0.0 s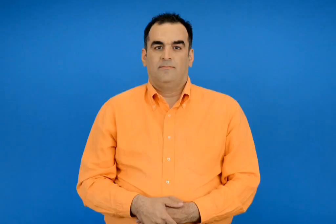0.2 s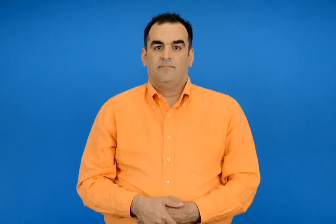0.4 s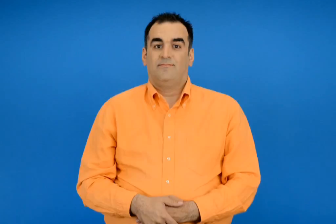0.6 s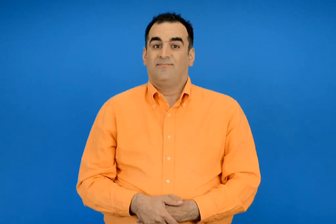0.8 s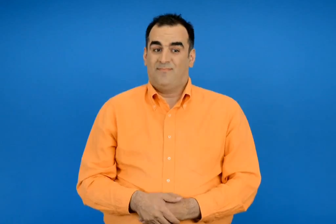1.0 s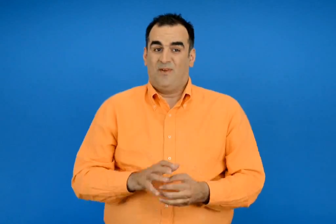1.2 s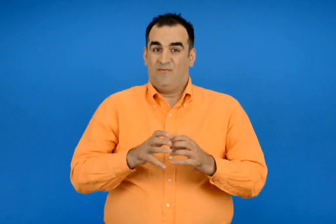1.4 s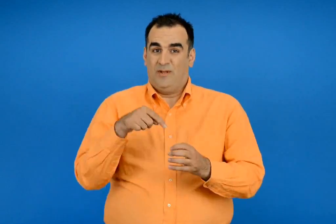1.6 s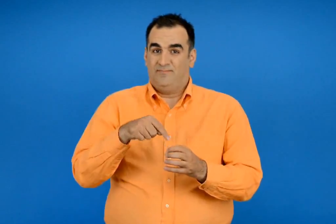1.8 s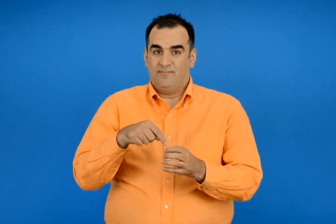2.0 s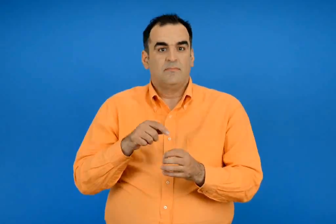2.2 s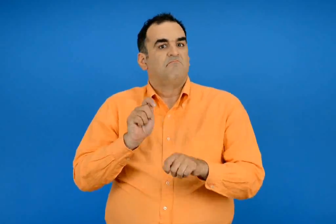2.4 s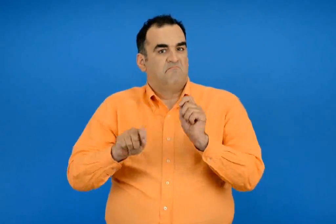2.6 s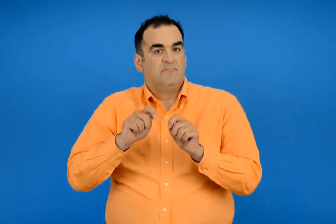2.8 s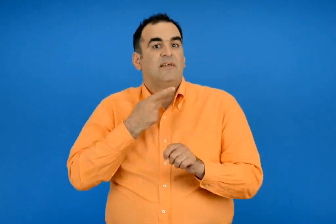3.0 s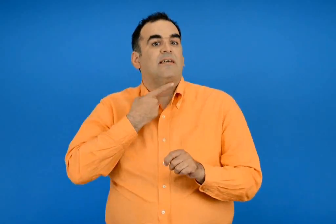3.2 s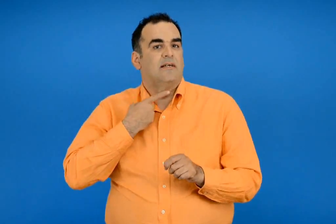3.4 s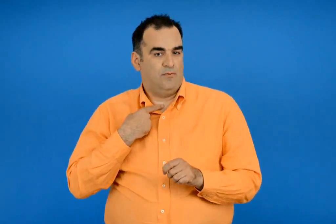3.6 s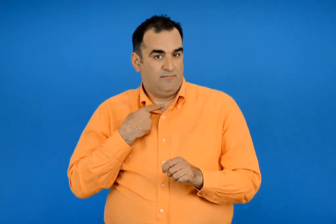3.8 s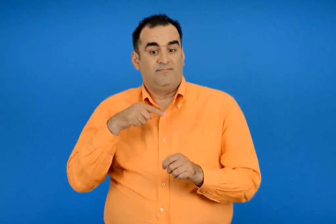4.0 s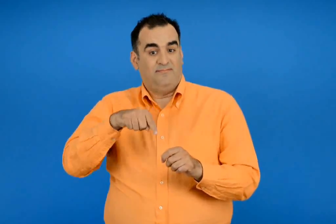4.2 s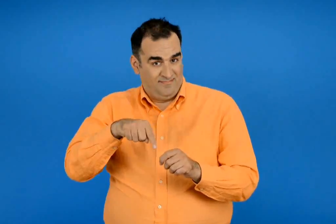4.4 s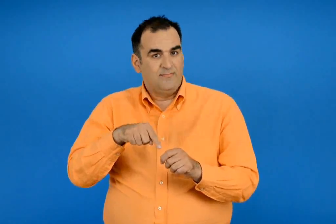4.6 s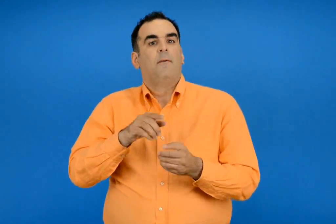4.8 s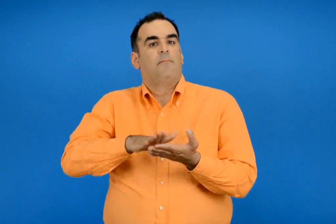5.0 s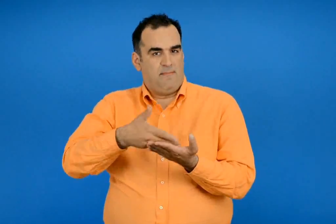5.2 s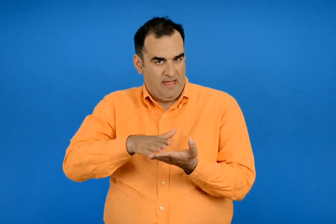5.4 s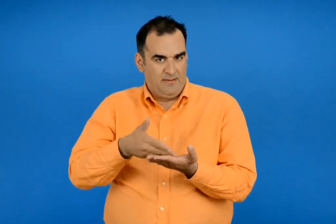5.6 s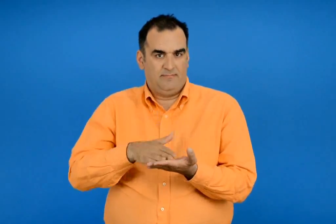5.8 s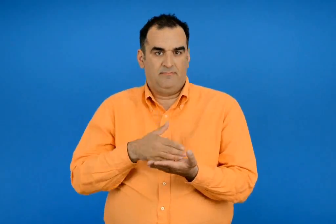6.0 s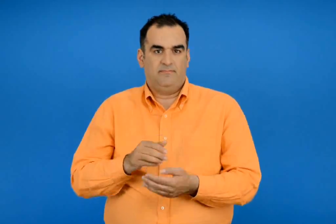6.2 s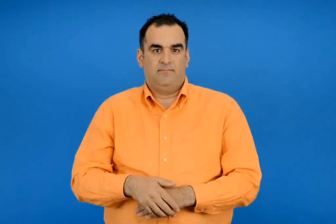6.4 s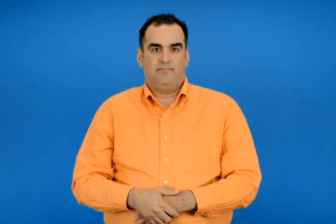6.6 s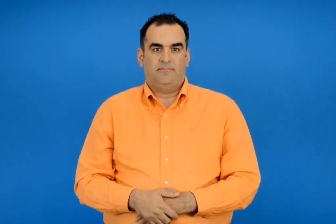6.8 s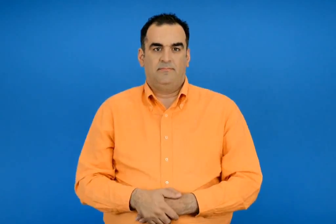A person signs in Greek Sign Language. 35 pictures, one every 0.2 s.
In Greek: φτιάχνουμε ακόμη με αυτά γλυκά και μαρμελάδες
